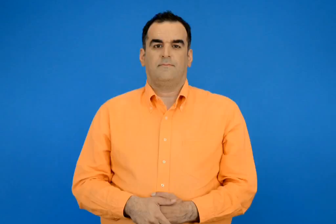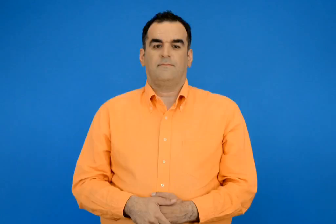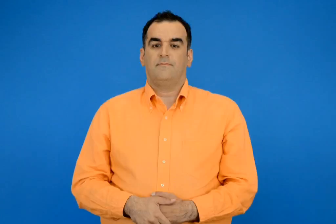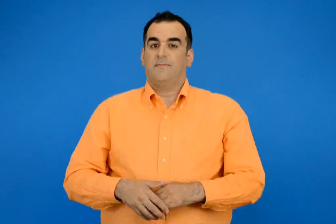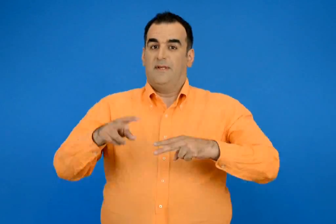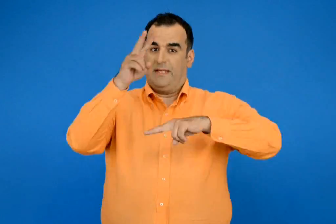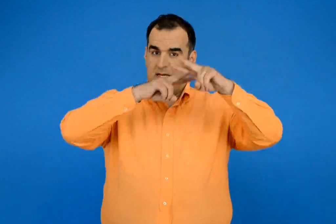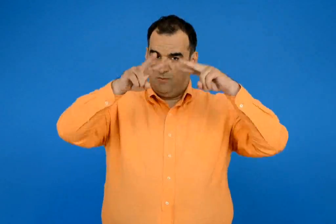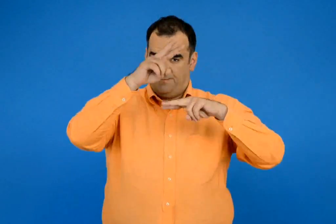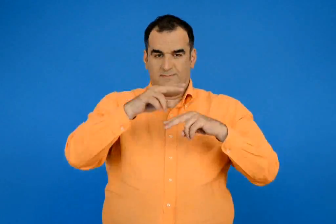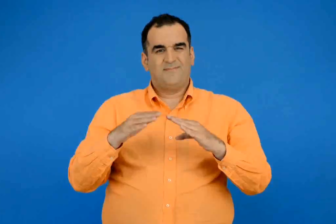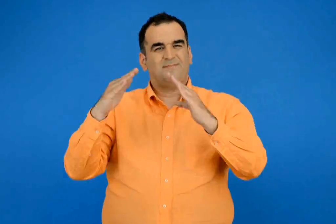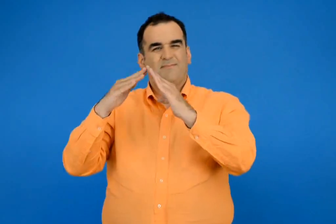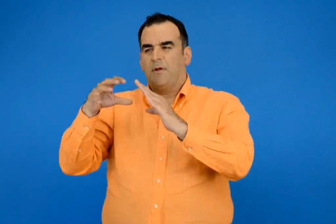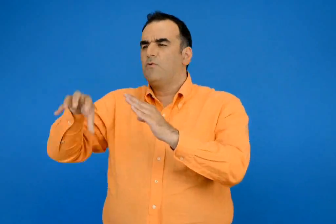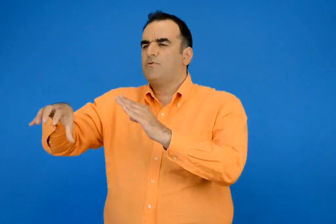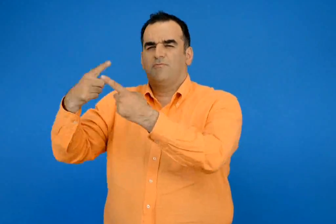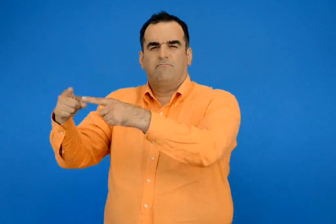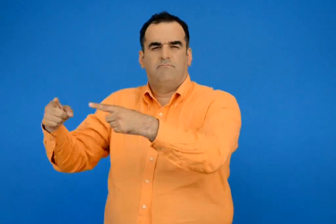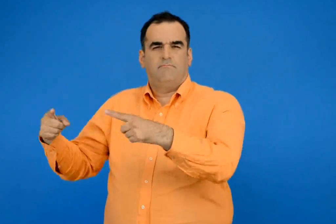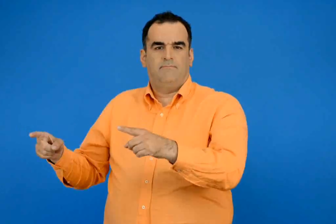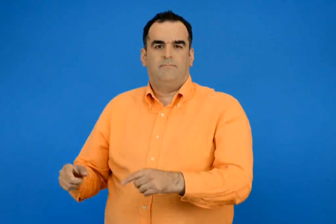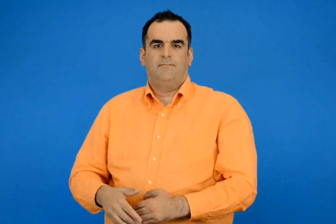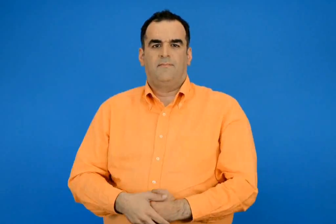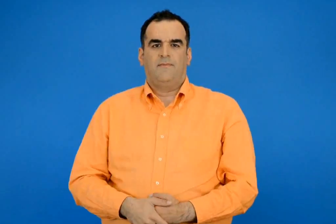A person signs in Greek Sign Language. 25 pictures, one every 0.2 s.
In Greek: ο καιρός και τα σπίτια σε διάφορους τόπους
